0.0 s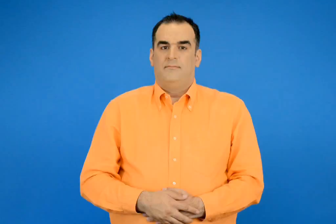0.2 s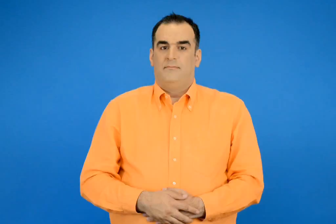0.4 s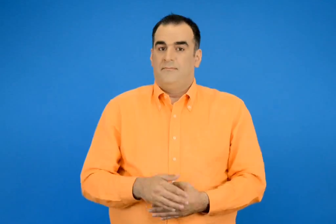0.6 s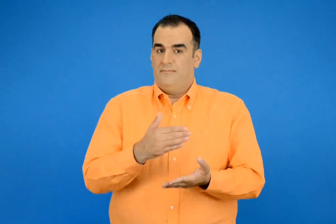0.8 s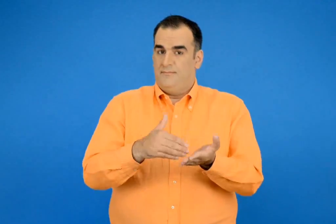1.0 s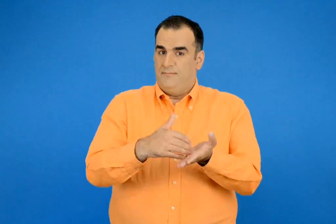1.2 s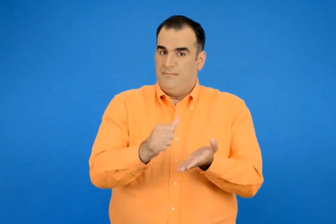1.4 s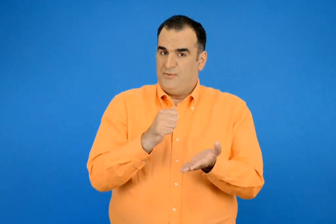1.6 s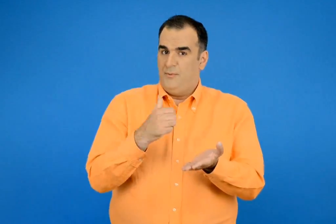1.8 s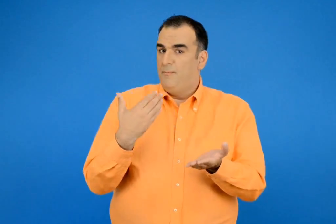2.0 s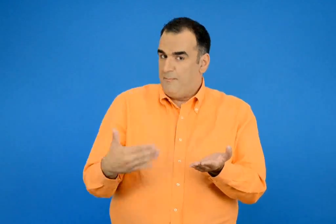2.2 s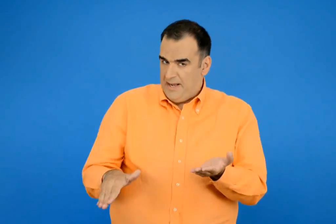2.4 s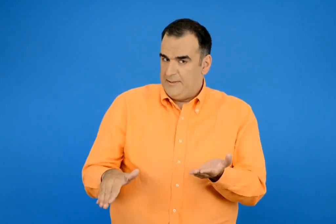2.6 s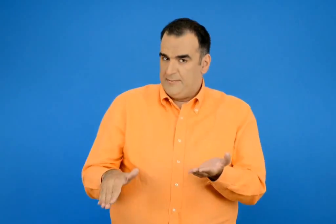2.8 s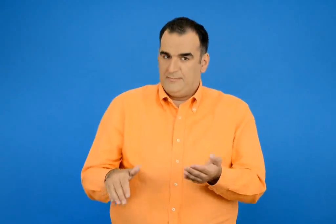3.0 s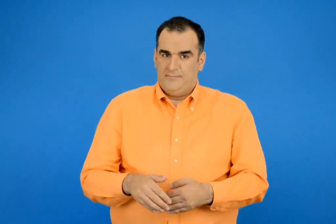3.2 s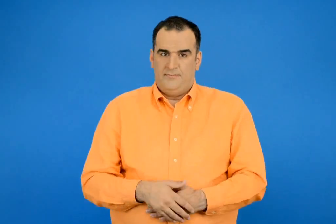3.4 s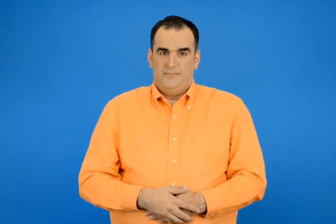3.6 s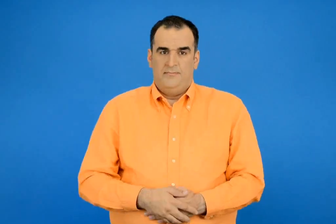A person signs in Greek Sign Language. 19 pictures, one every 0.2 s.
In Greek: πηρέ ρέστα
